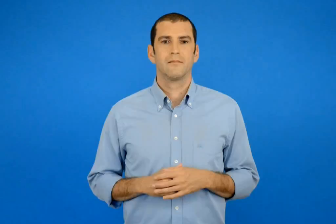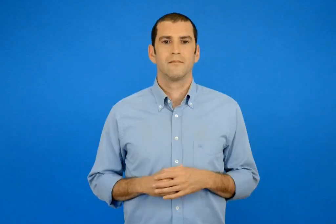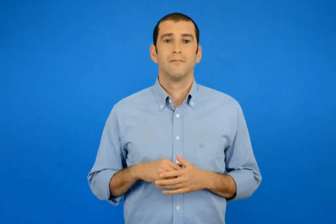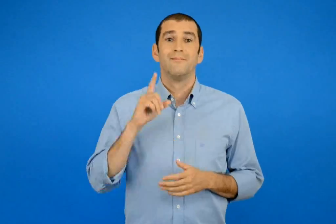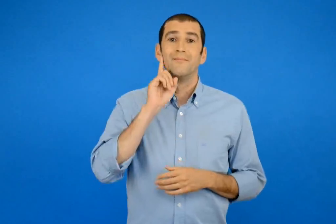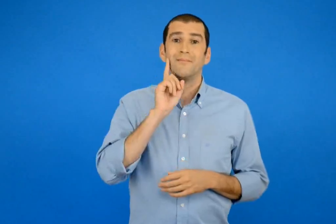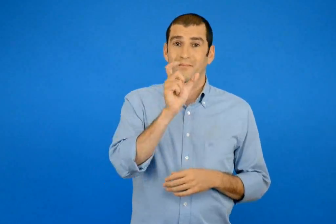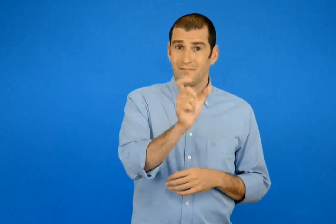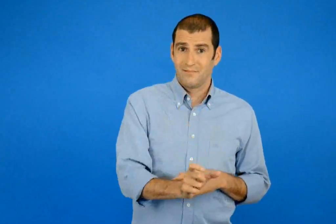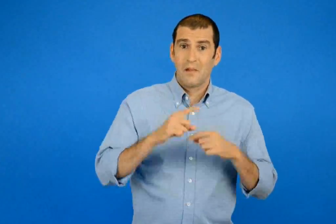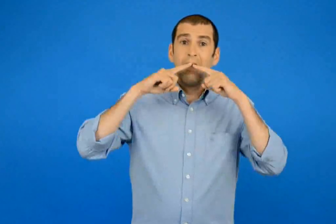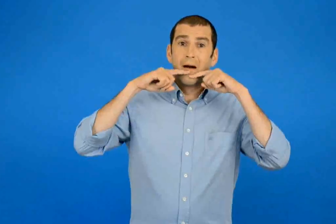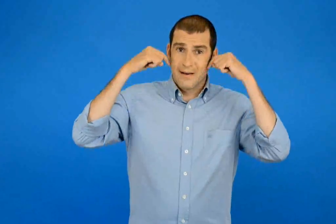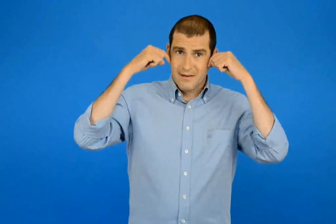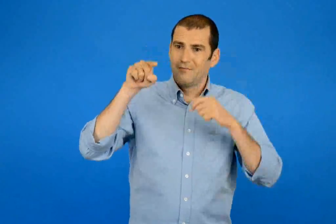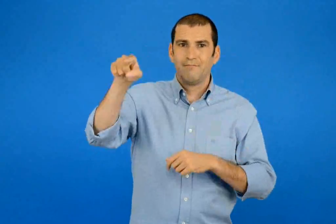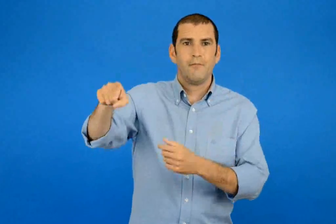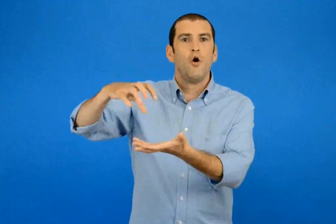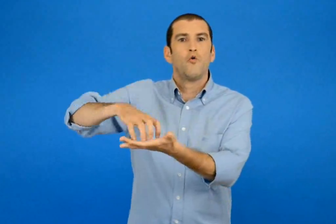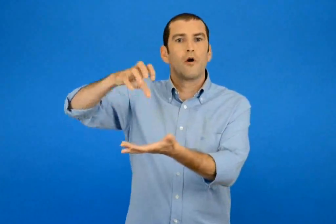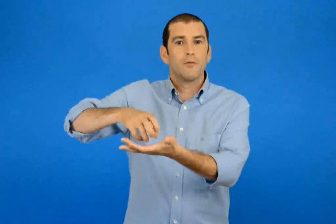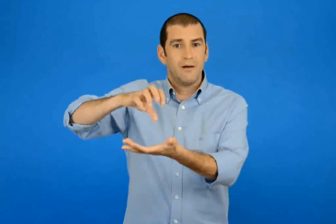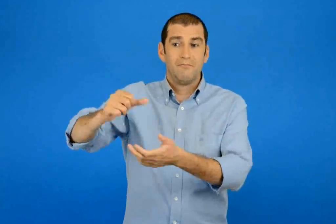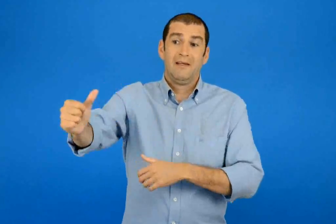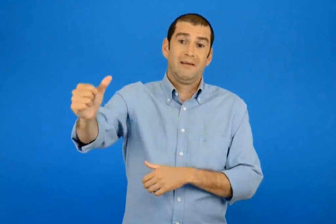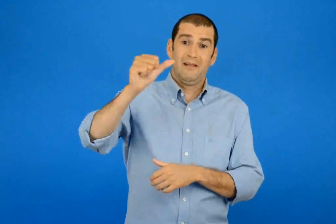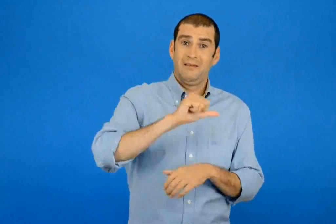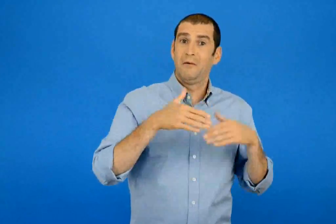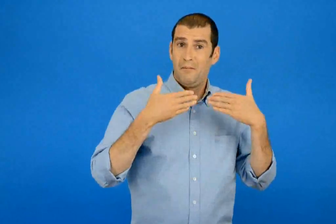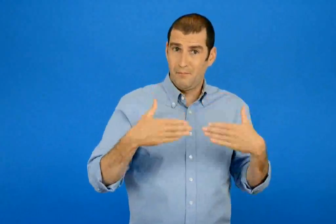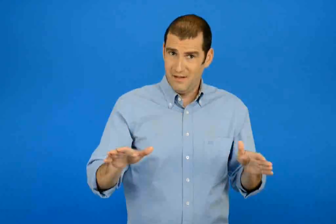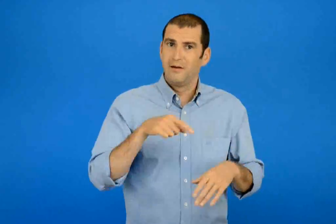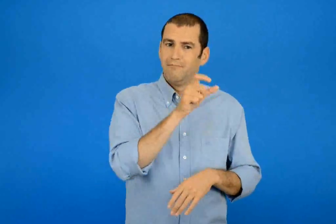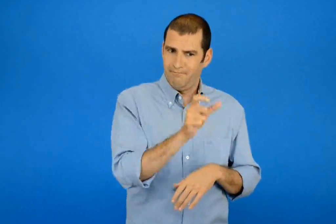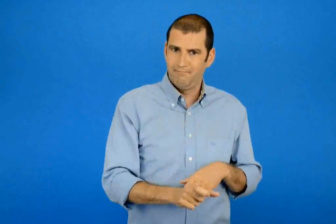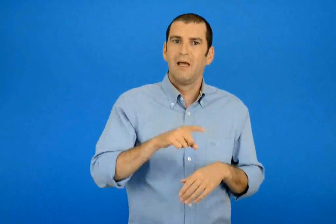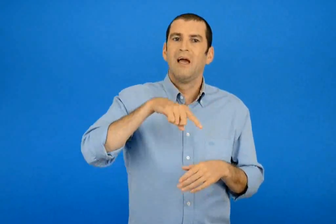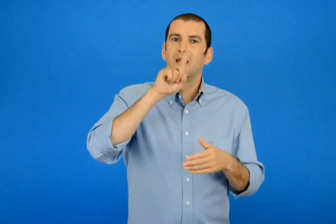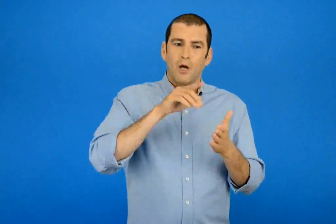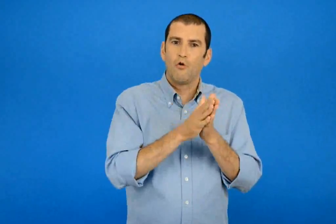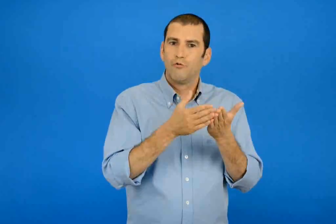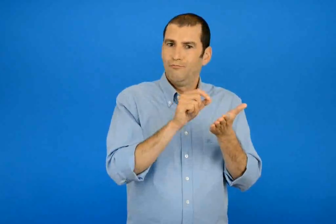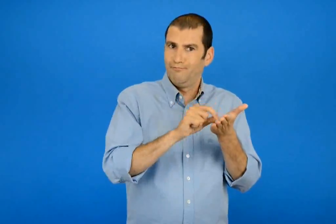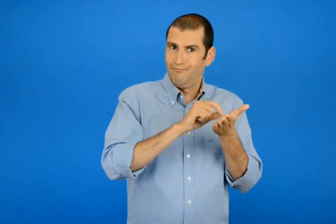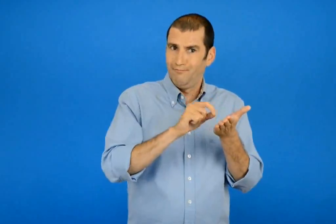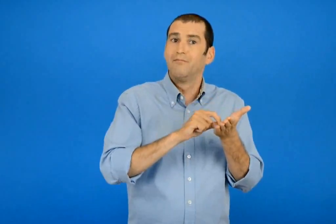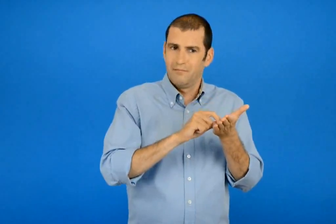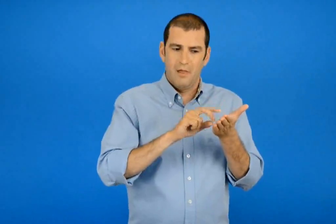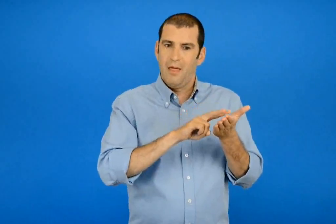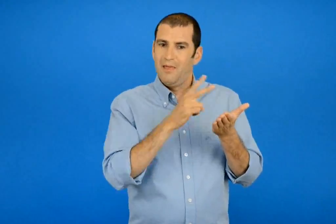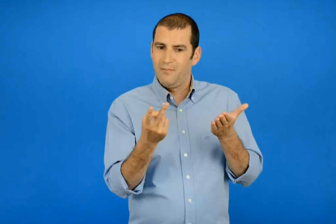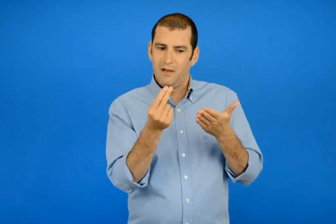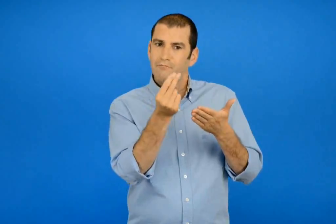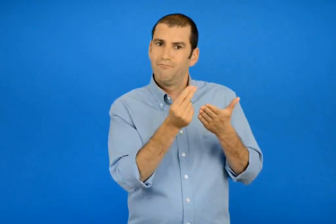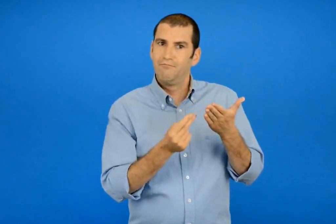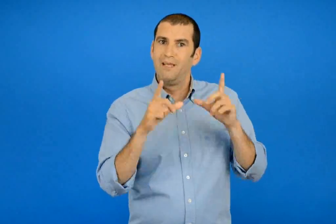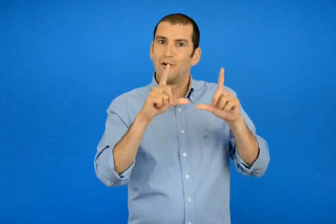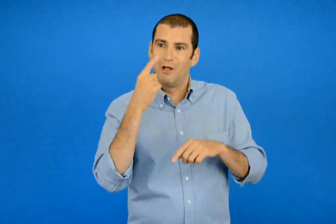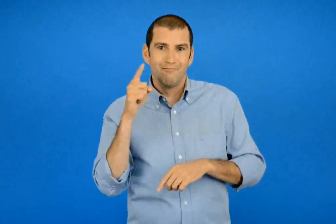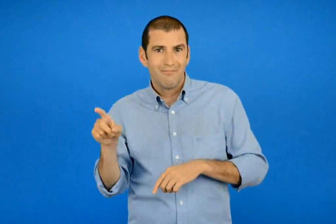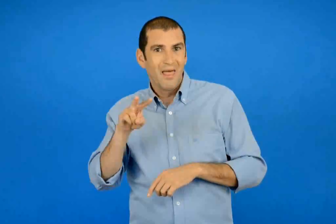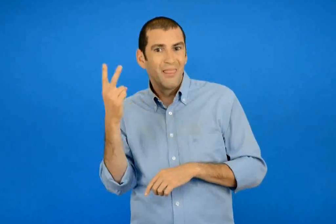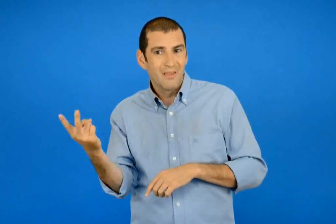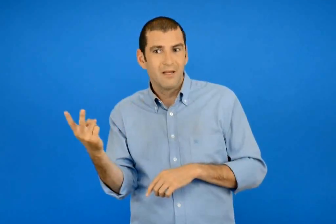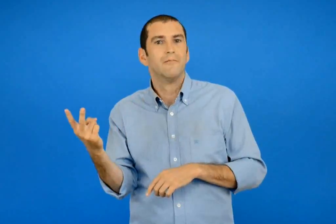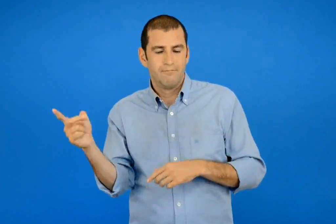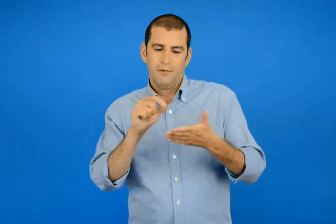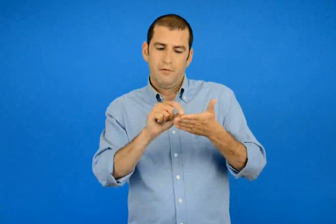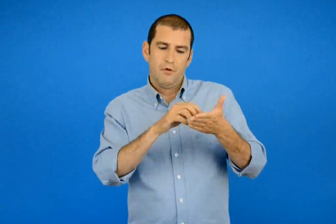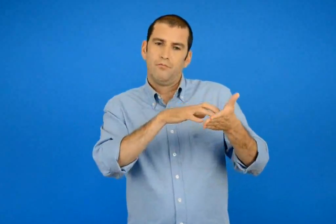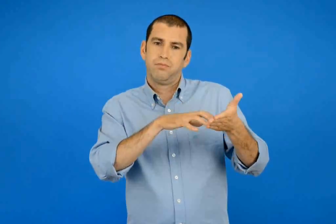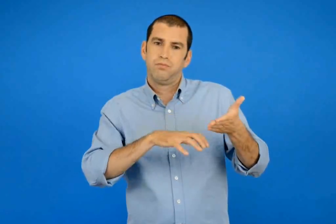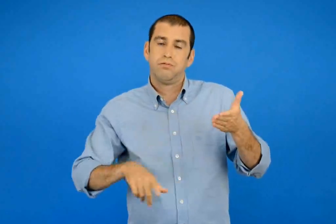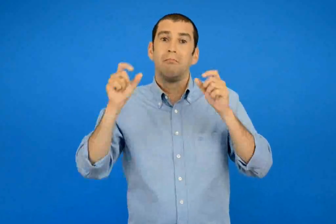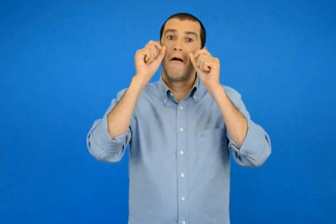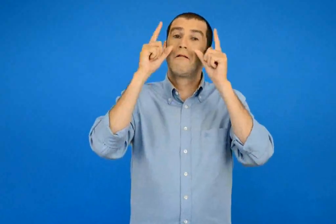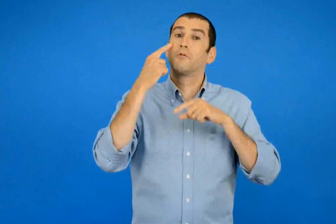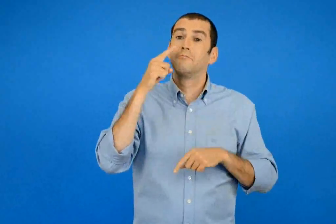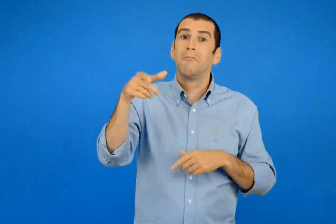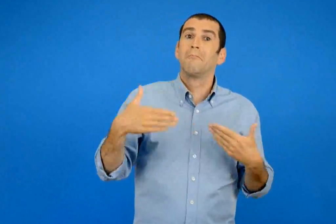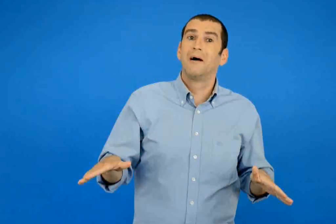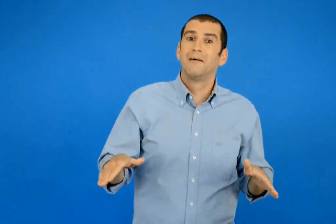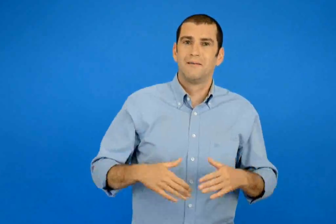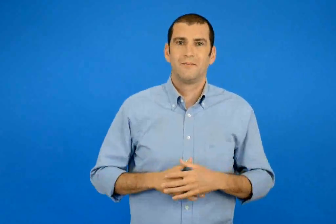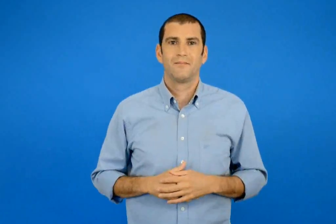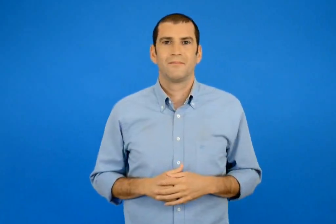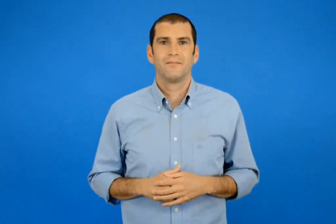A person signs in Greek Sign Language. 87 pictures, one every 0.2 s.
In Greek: όταν γύρισε από τη χωχαρουπα η χαρά ζωγράφισε στο ημερολόγιο της τη διπλανή εικόνα και έγραψε τις εντυπώσεις της
